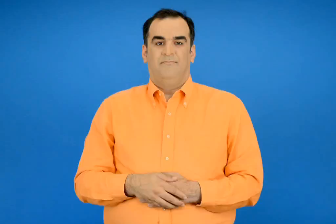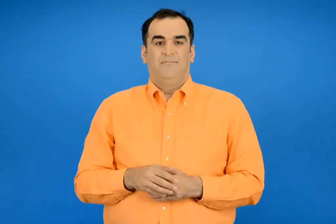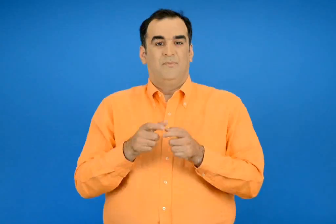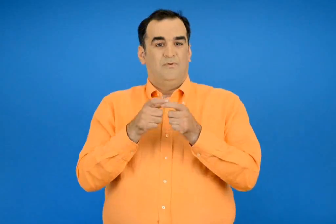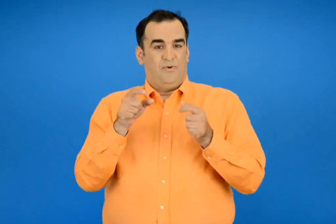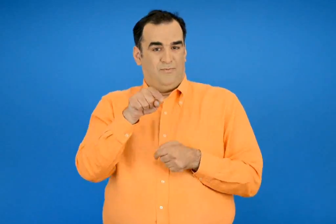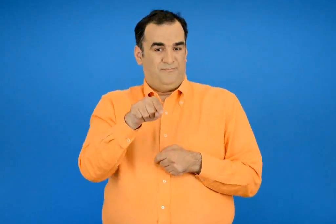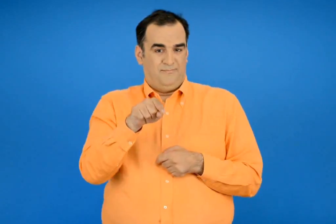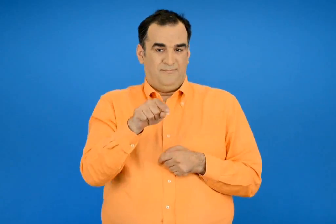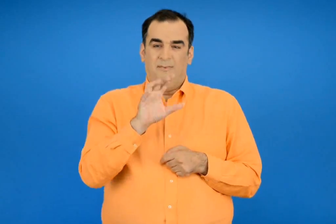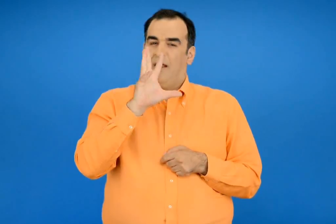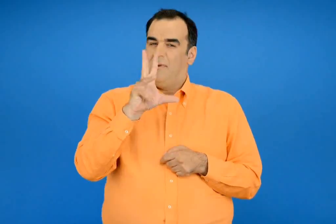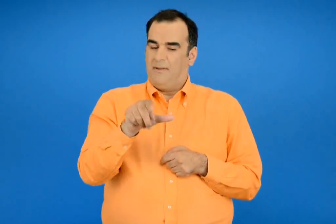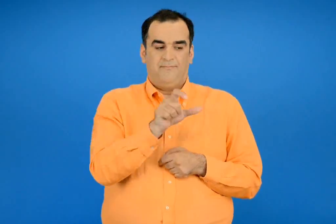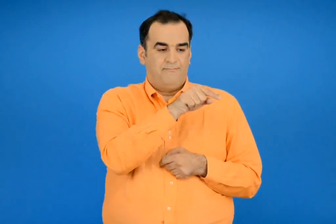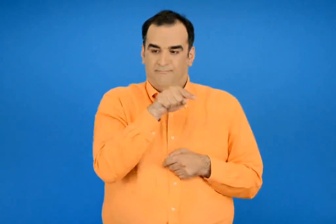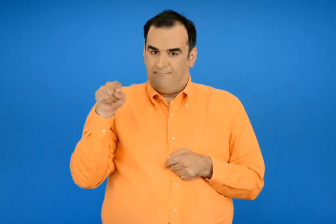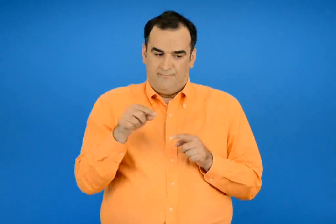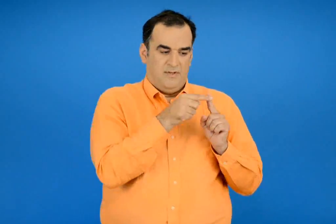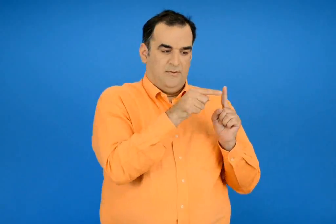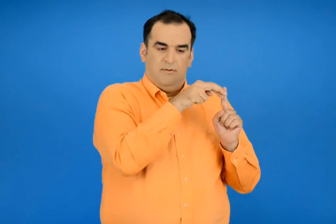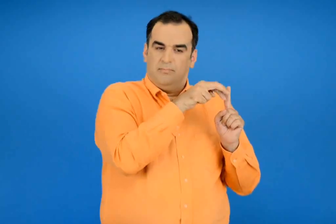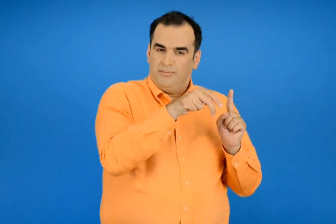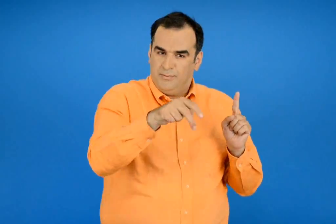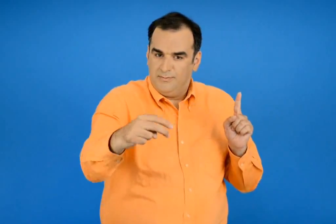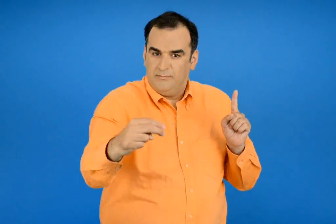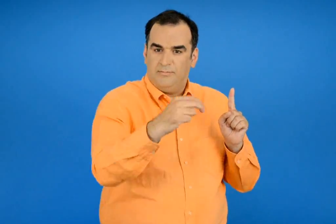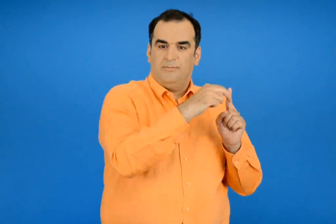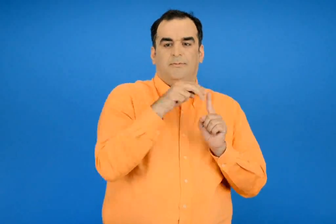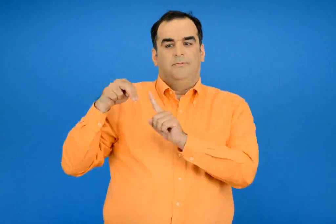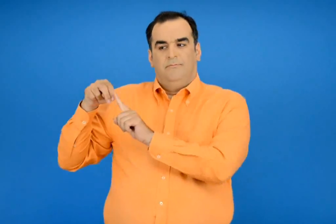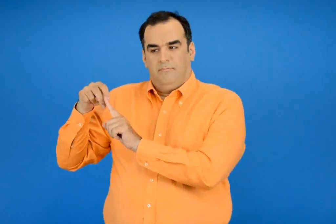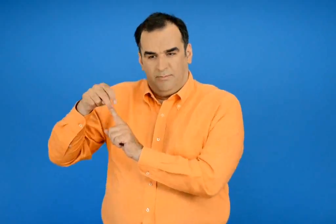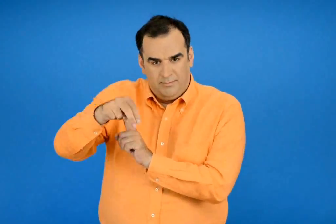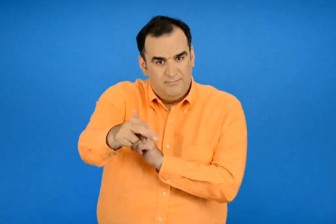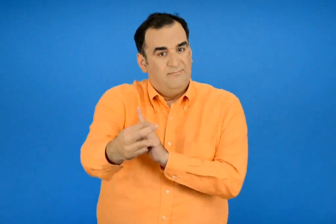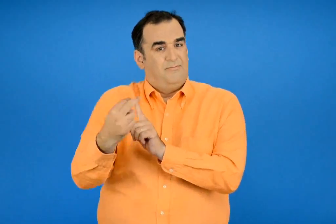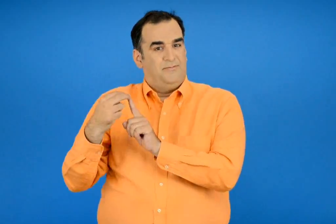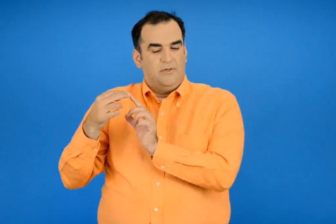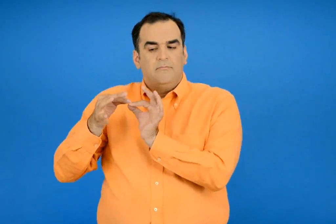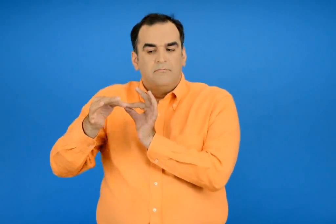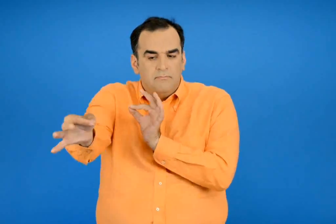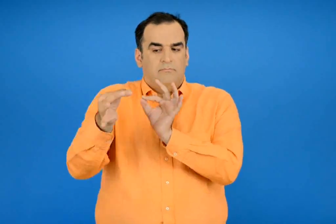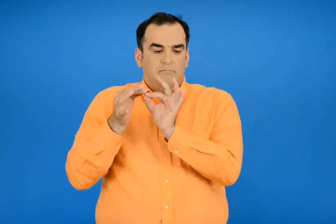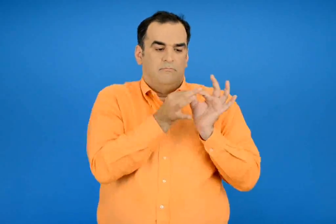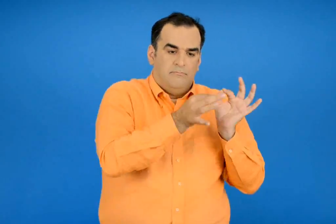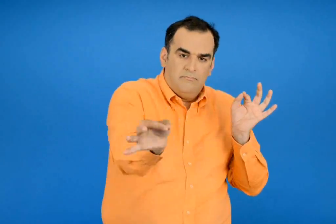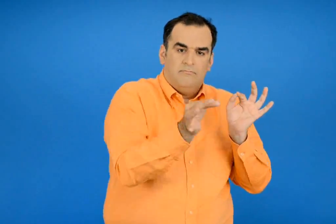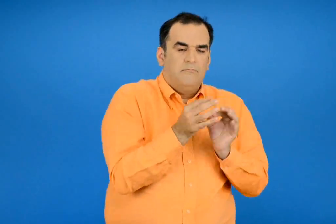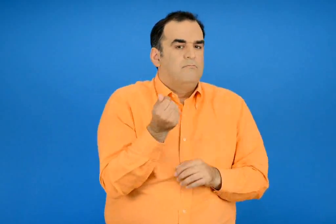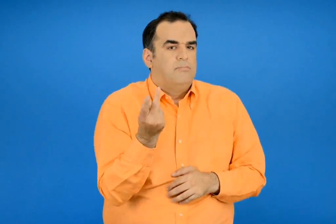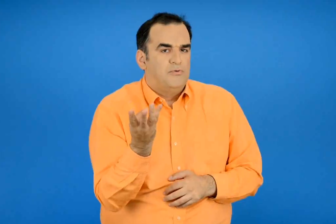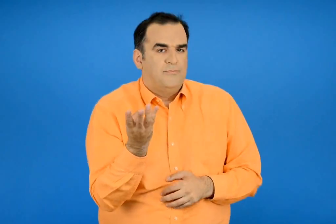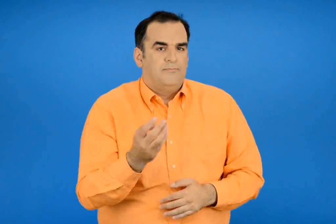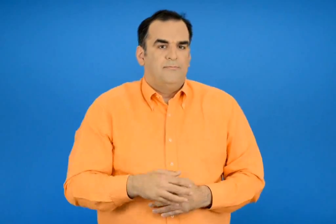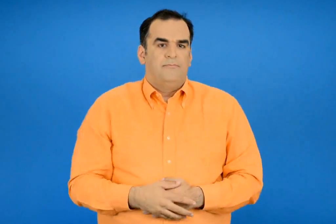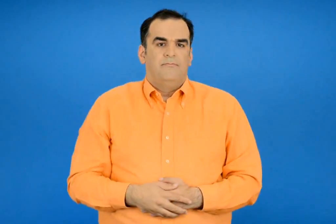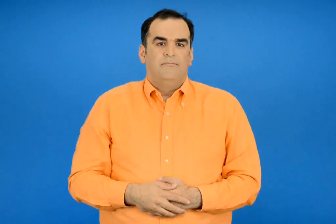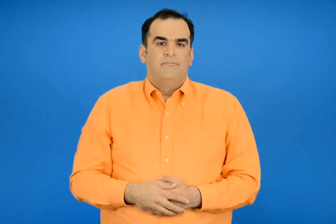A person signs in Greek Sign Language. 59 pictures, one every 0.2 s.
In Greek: ποσό πρέπει να περπατήσει κάθε παιδί για να πάει στο σχολείο και να γυρίσει στο σπίτι του ;
